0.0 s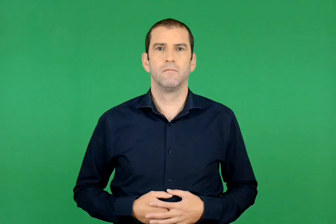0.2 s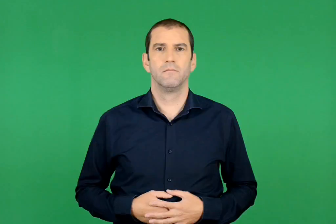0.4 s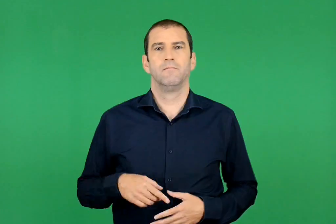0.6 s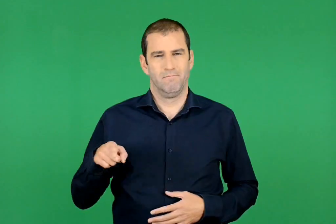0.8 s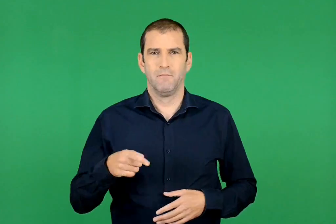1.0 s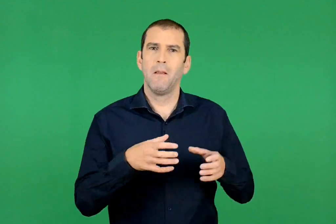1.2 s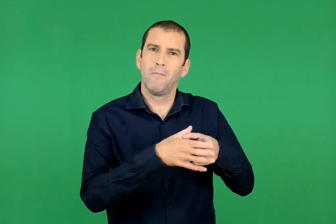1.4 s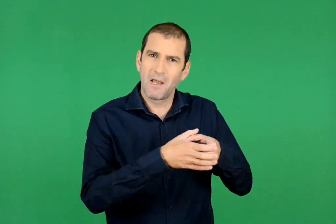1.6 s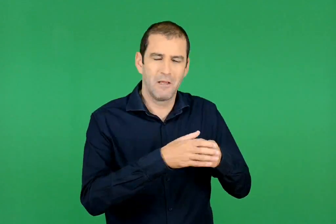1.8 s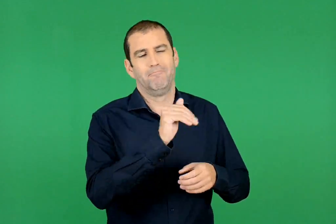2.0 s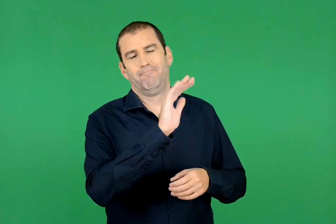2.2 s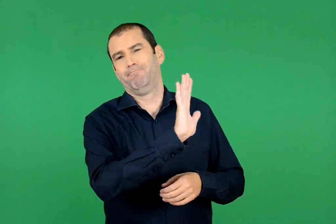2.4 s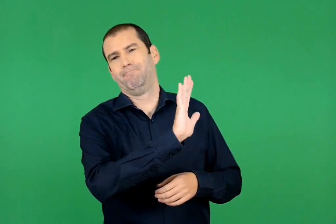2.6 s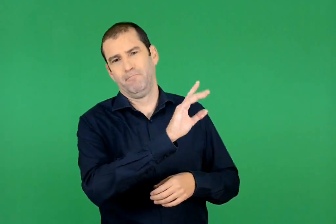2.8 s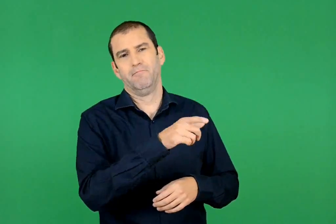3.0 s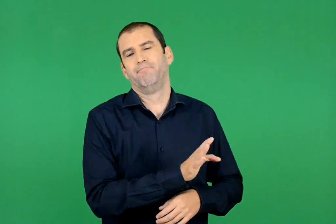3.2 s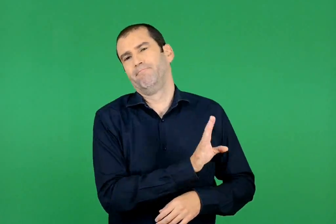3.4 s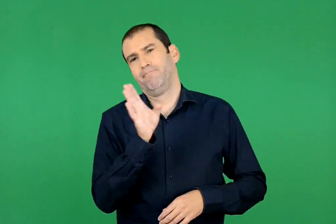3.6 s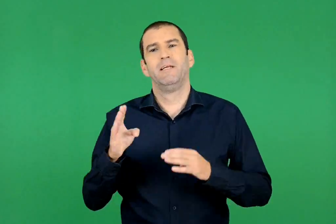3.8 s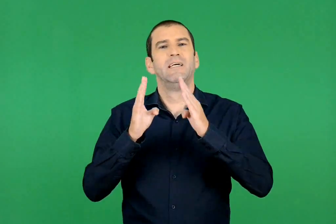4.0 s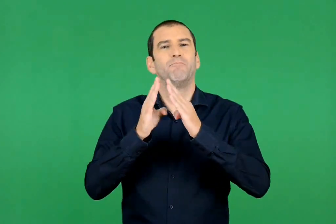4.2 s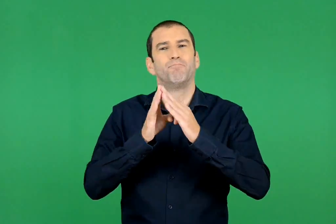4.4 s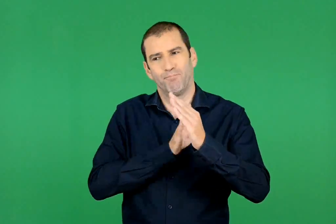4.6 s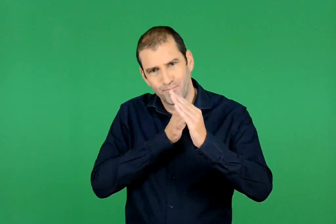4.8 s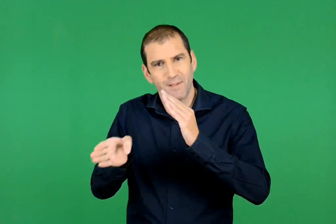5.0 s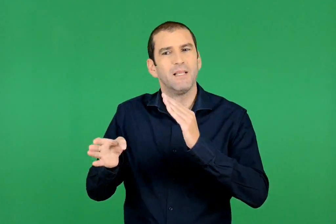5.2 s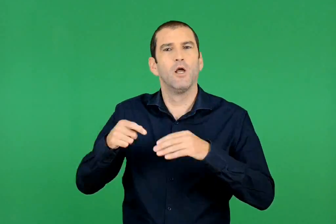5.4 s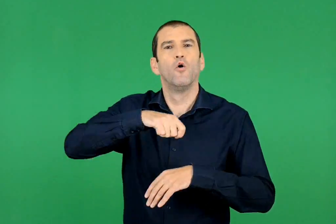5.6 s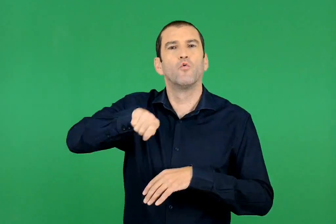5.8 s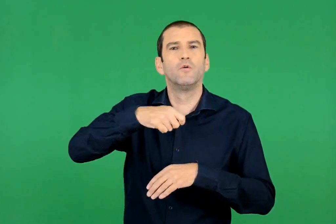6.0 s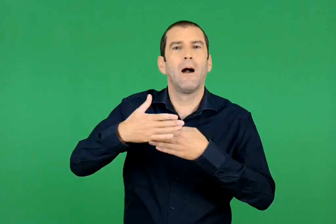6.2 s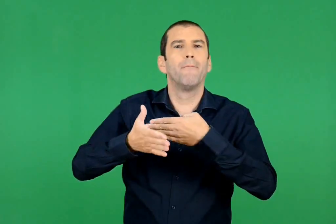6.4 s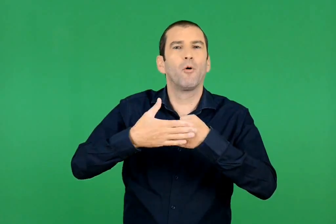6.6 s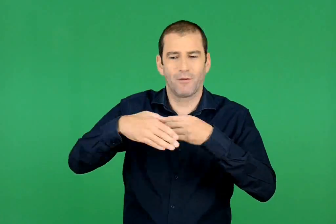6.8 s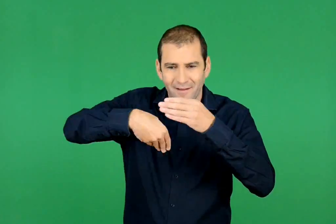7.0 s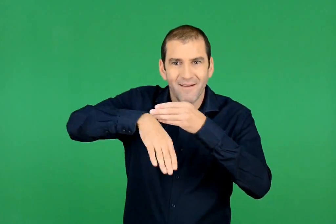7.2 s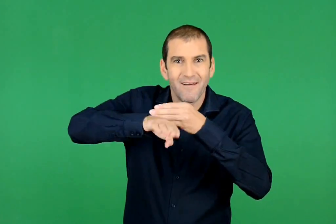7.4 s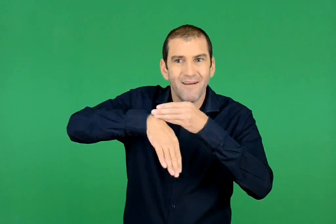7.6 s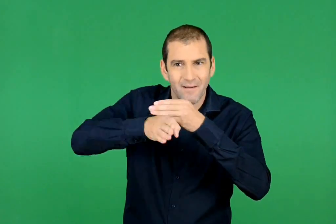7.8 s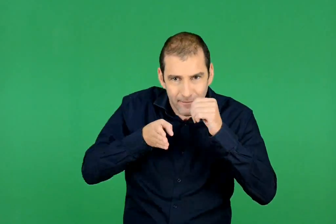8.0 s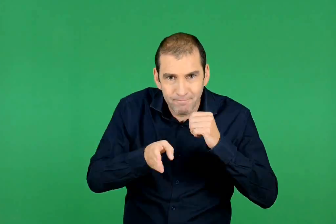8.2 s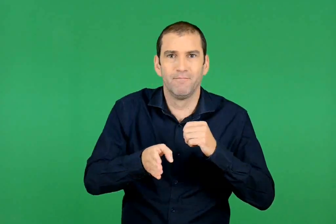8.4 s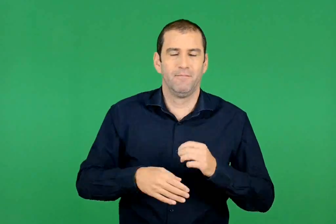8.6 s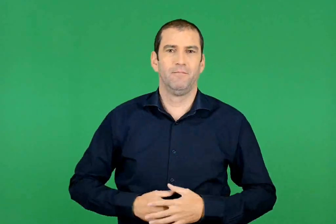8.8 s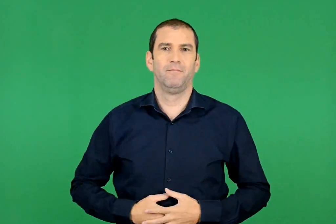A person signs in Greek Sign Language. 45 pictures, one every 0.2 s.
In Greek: αποχαιρέτησε την παρέα και πήγε να μπει στο σπίτι του από την τρύπα της κουζίνας
